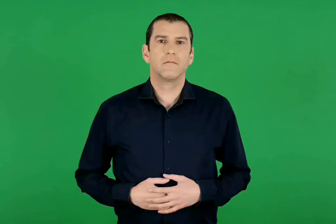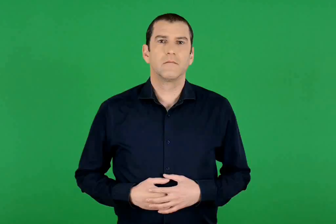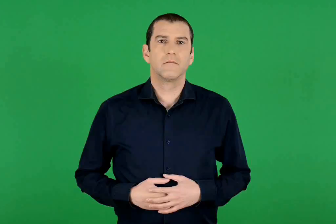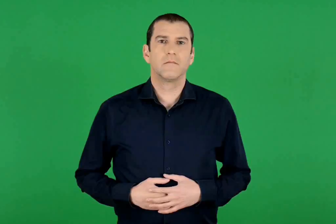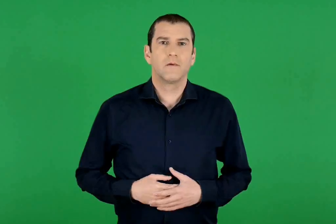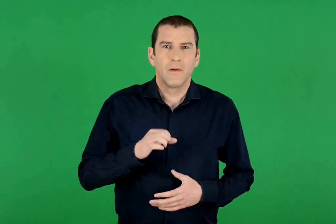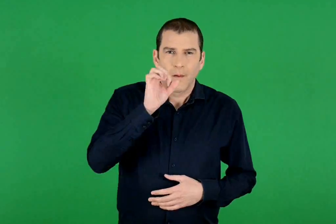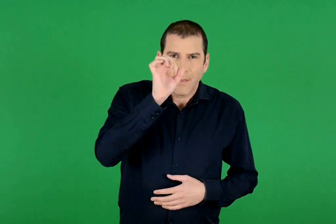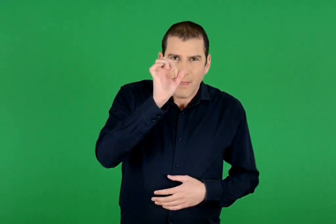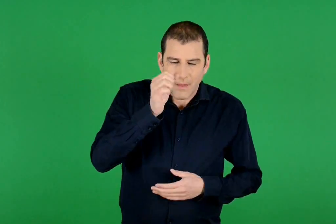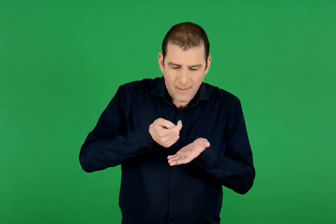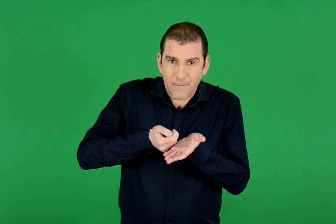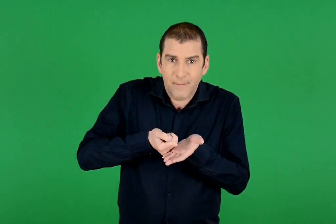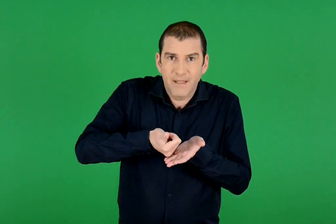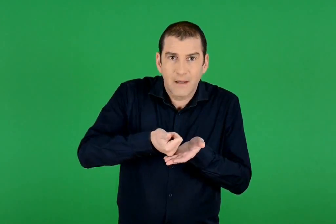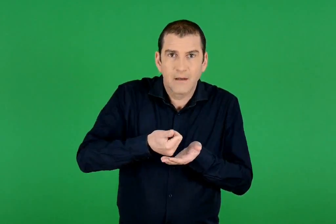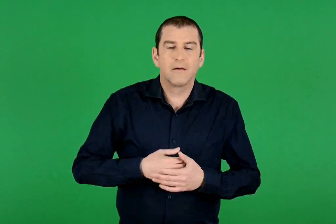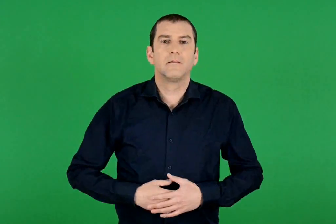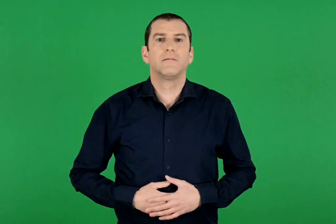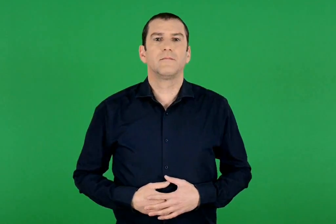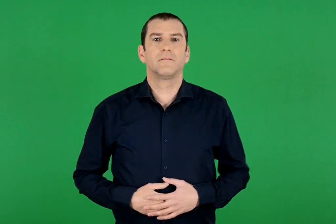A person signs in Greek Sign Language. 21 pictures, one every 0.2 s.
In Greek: η μπίλια
